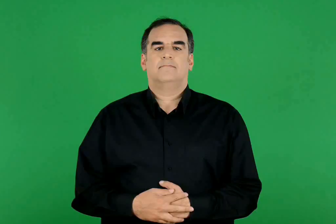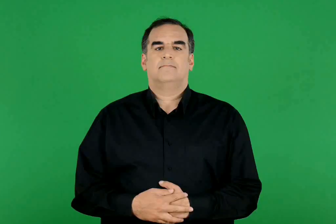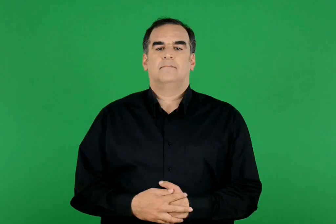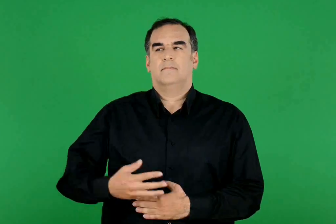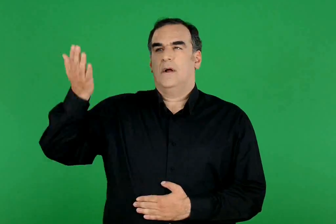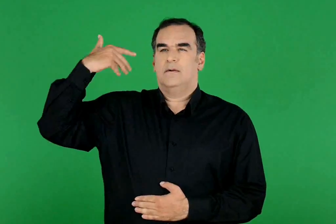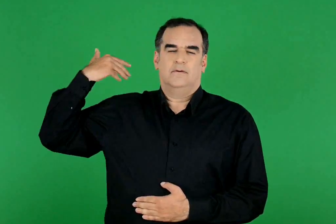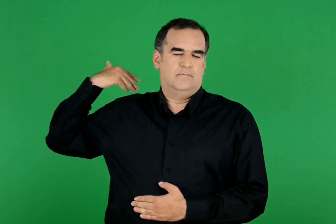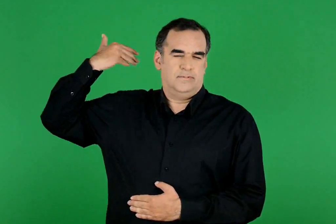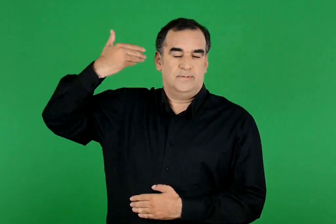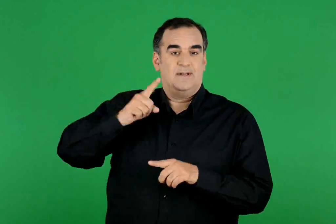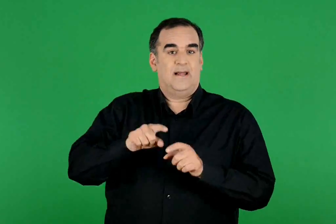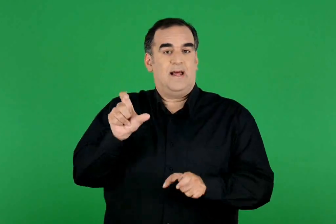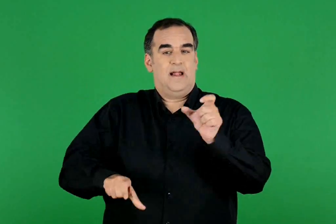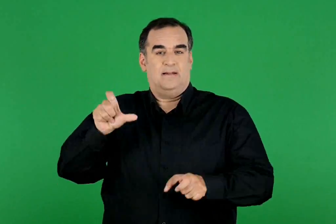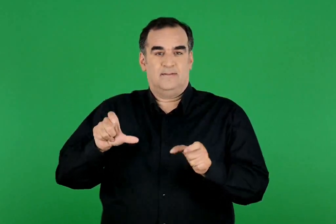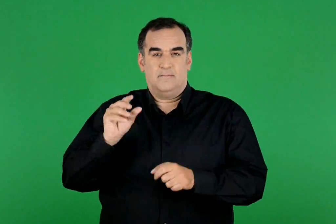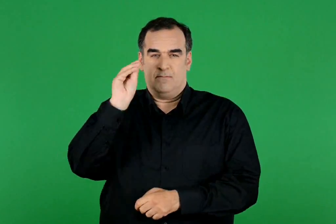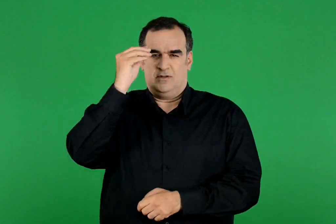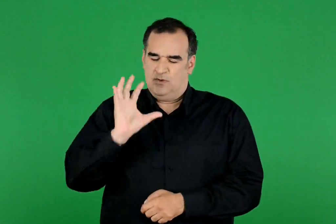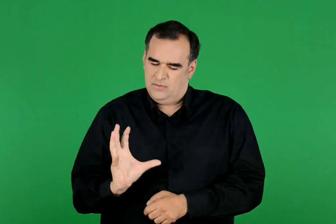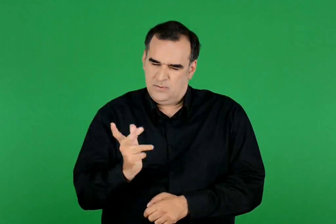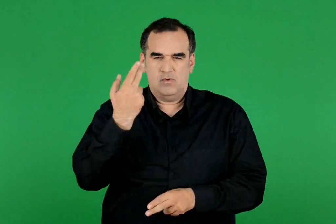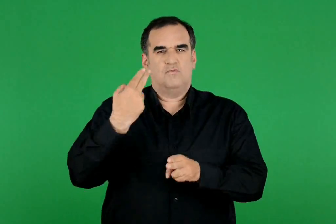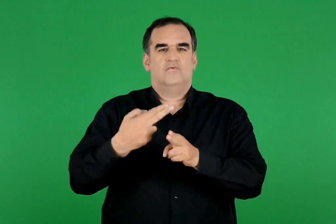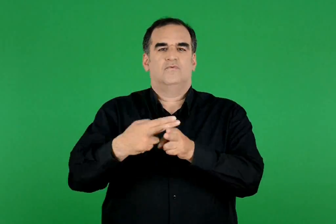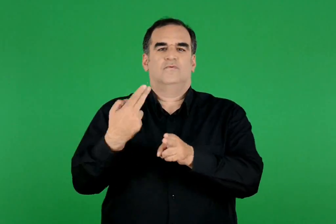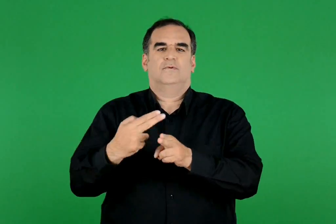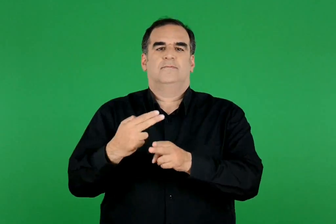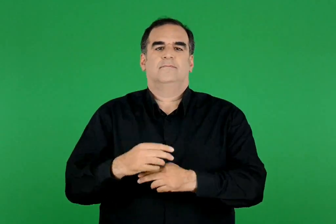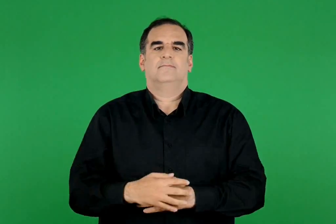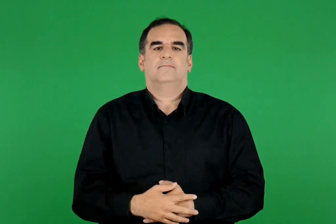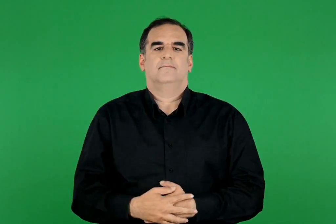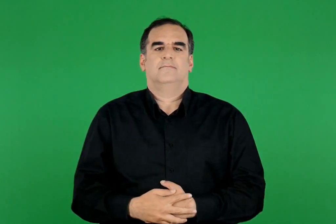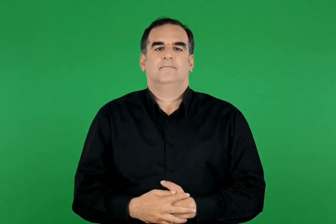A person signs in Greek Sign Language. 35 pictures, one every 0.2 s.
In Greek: οι έλληνες ανέπτυξαν σπουδαίο πολιτισμό από την αρχαιότητα
